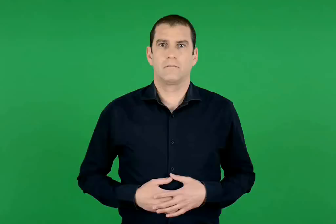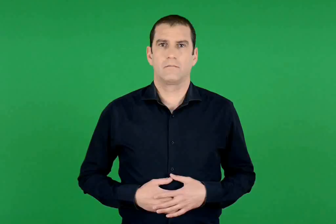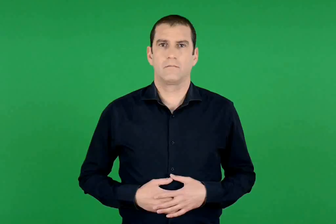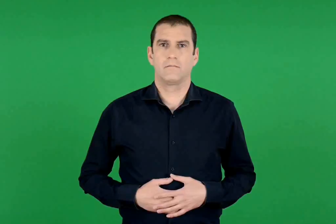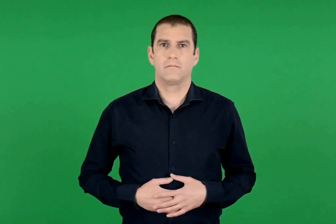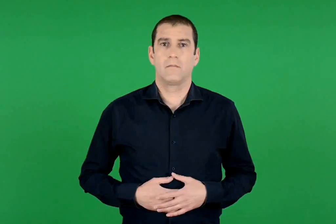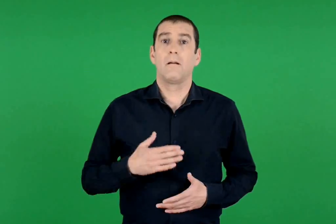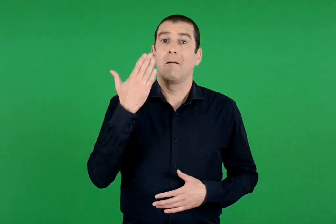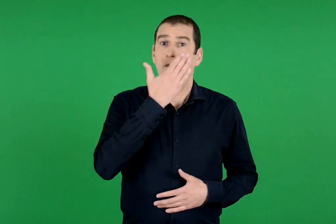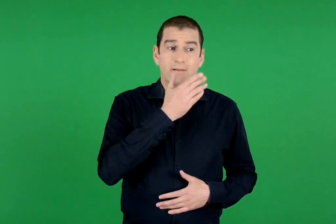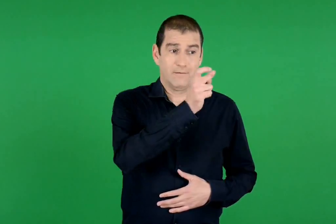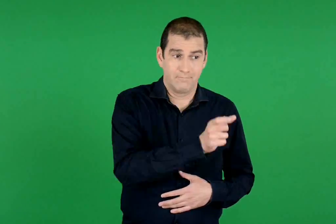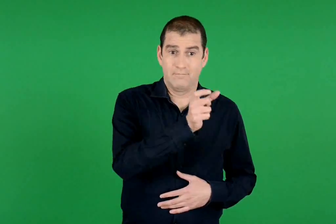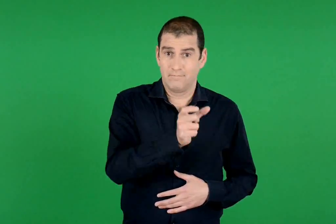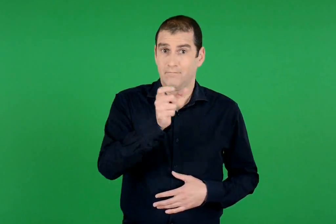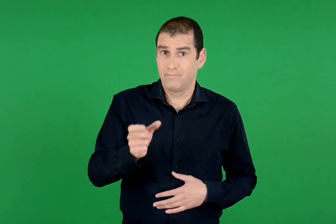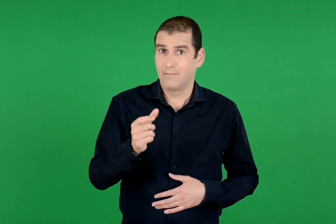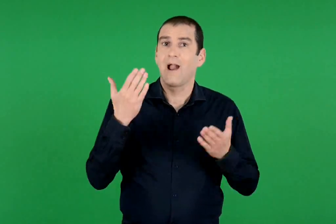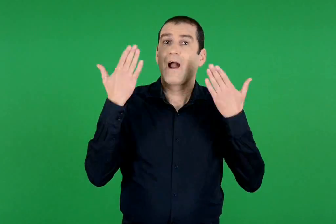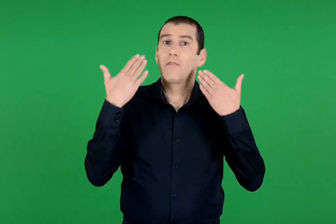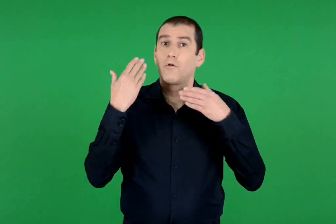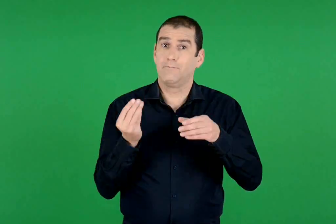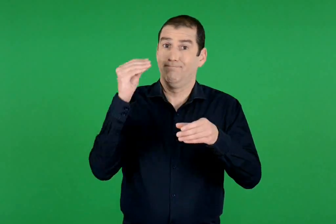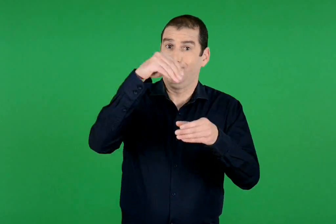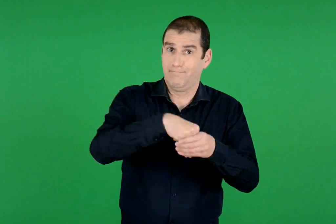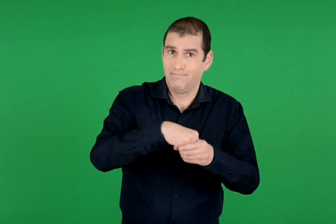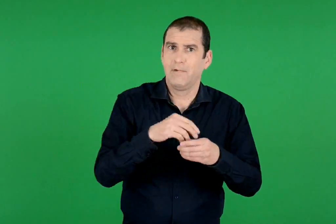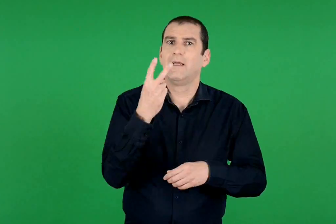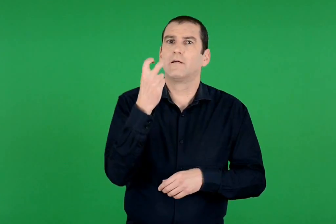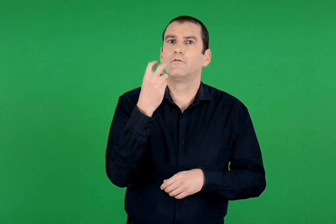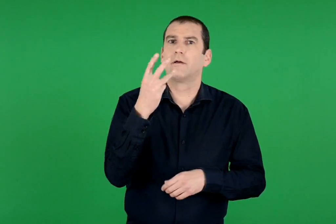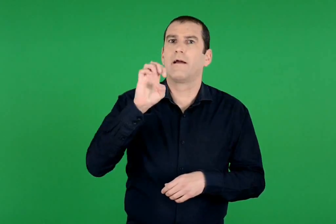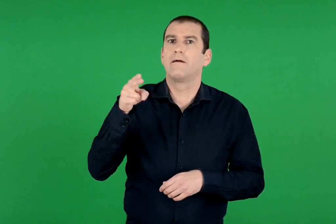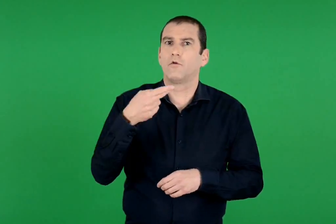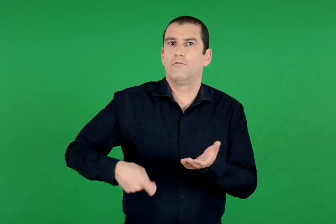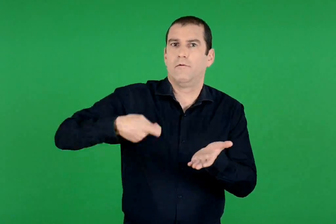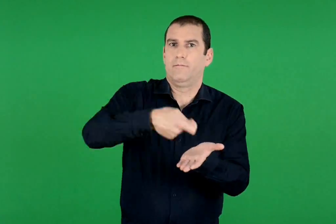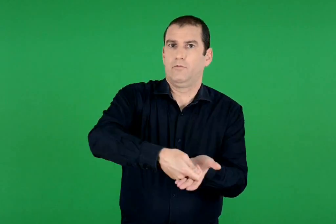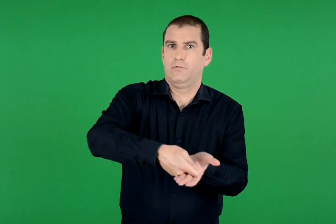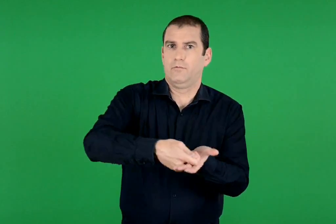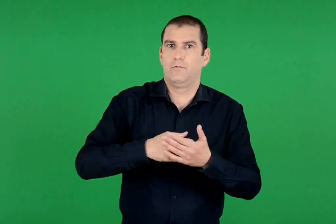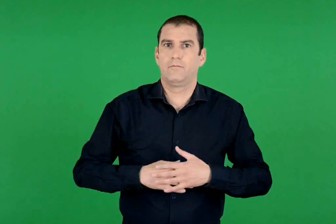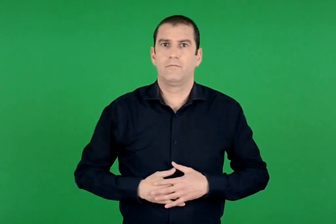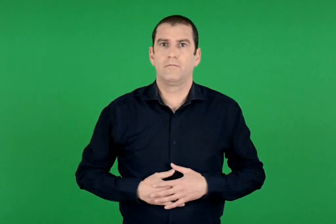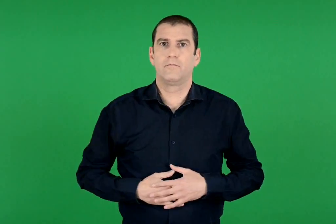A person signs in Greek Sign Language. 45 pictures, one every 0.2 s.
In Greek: κάθε μαθητής θα πληρώσει 23 ευρώ για τη συμμετοχή του στην εκδρομή
